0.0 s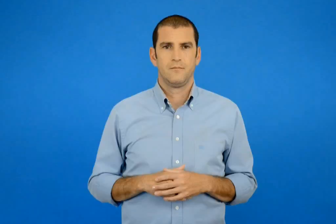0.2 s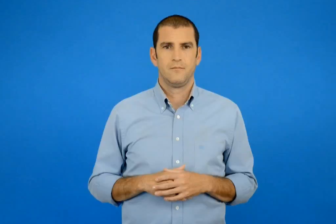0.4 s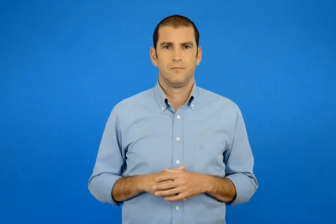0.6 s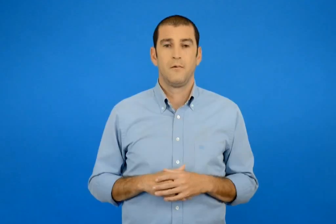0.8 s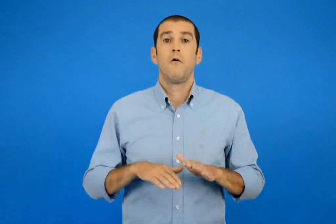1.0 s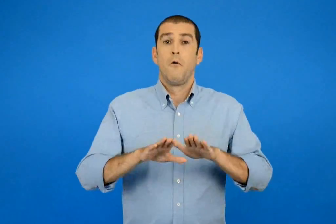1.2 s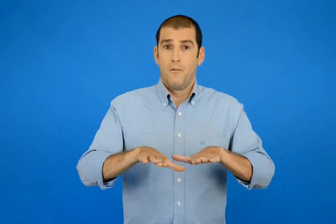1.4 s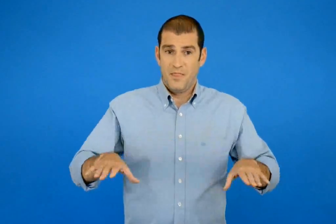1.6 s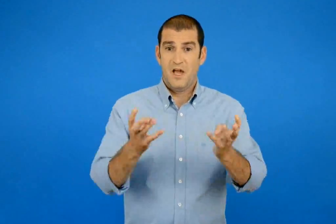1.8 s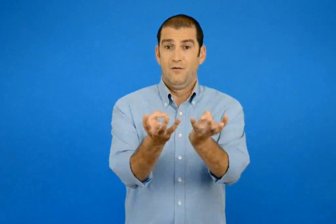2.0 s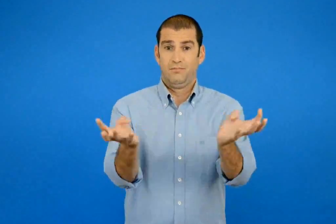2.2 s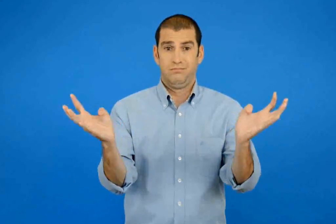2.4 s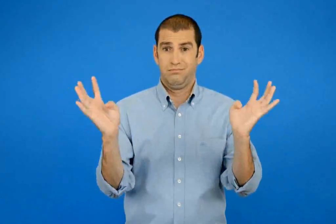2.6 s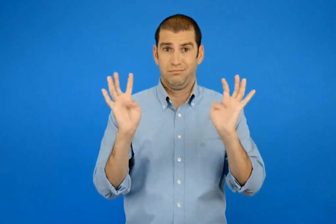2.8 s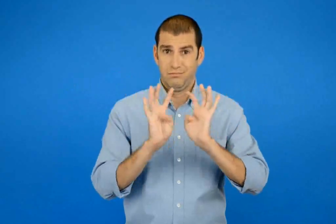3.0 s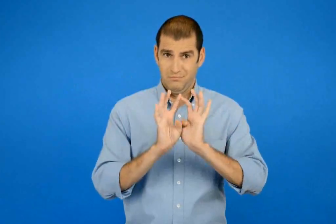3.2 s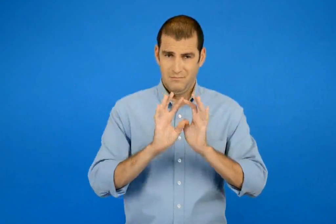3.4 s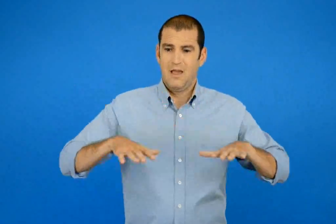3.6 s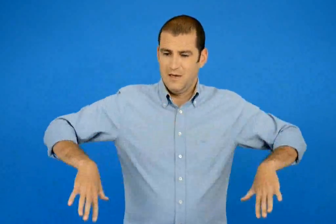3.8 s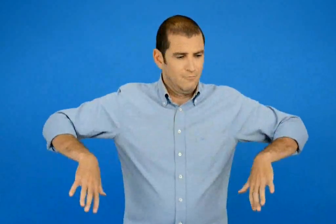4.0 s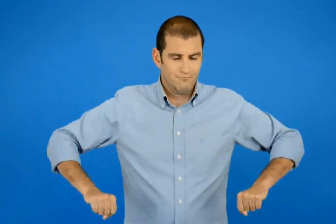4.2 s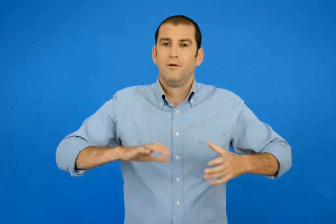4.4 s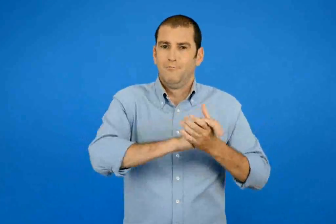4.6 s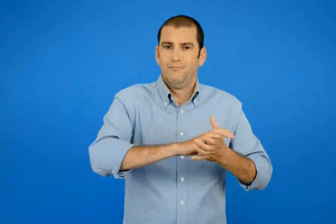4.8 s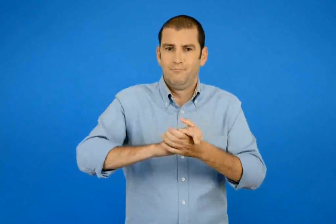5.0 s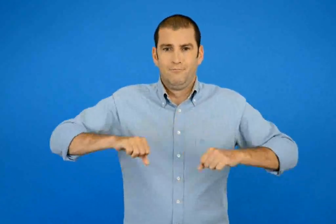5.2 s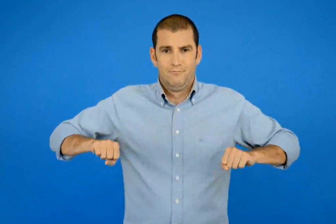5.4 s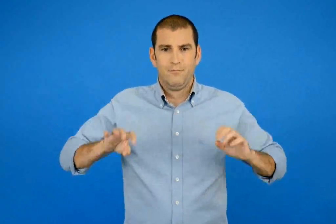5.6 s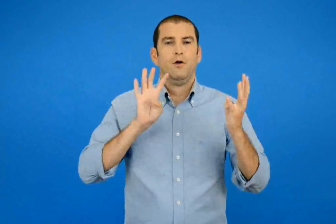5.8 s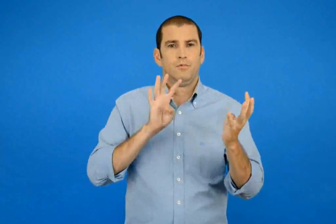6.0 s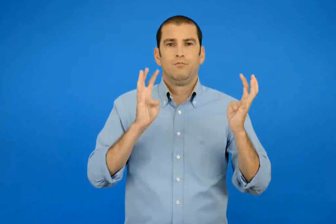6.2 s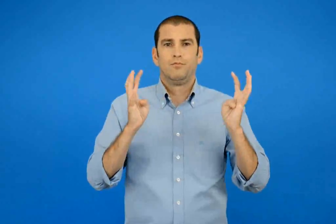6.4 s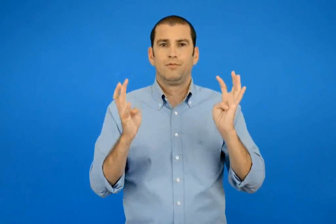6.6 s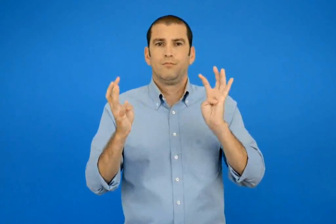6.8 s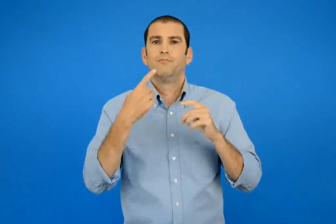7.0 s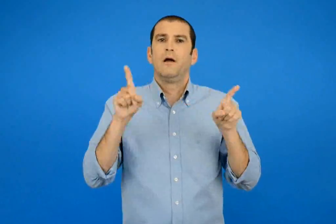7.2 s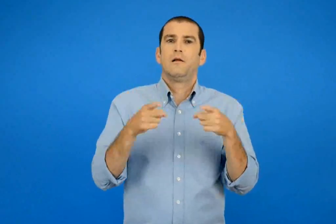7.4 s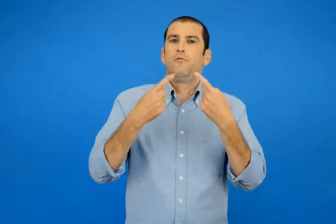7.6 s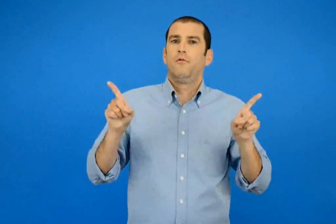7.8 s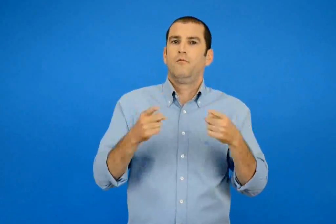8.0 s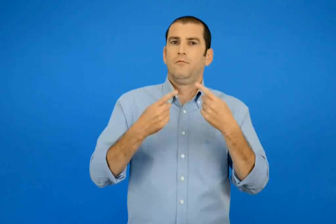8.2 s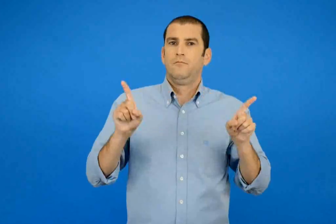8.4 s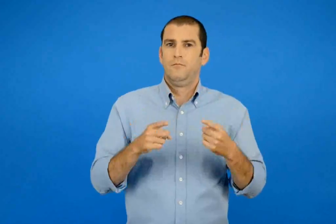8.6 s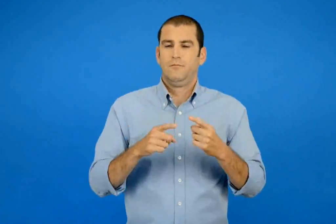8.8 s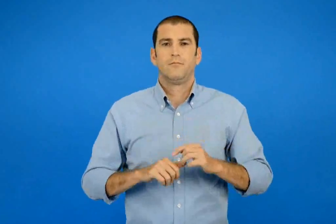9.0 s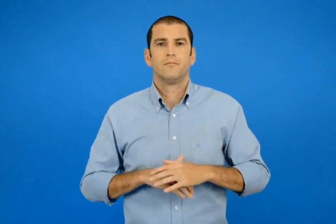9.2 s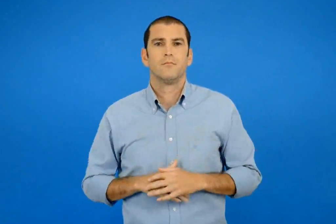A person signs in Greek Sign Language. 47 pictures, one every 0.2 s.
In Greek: τα υπόλοιπα παιδιά πιασμένα χέρι χέρι γυρίζουν γύρω της και τραγουδούν
